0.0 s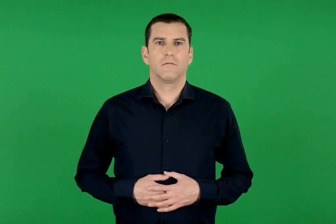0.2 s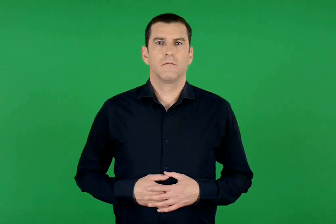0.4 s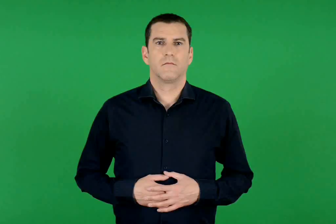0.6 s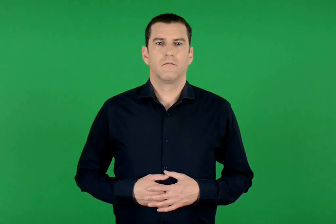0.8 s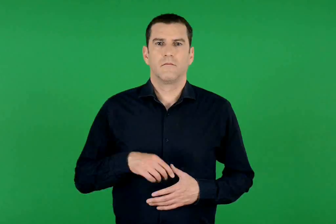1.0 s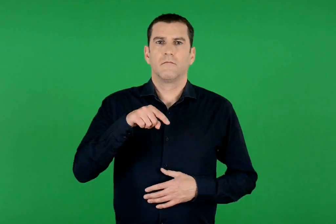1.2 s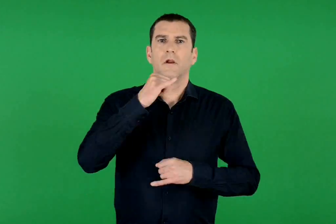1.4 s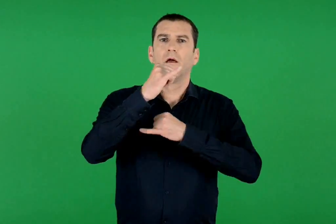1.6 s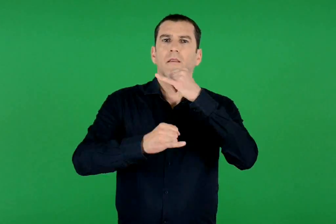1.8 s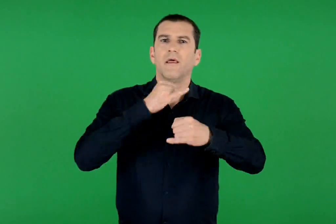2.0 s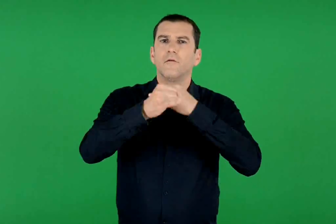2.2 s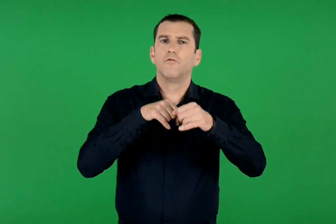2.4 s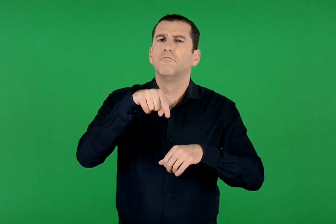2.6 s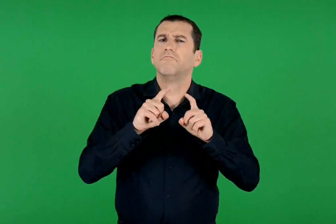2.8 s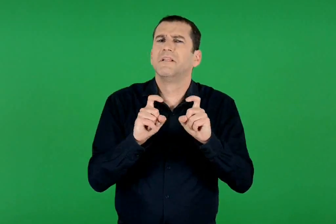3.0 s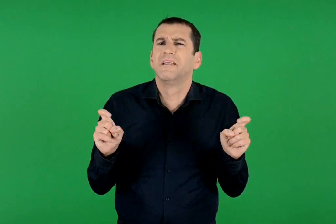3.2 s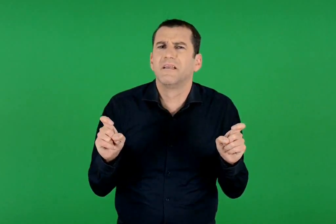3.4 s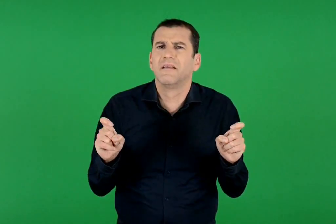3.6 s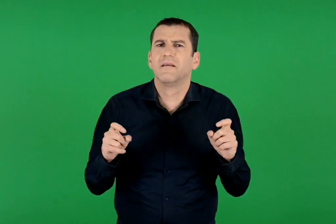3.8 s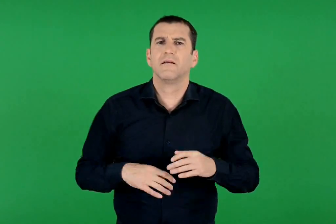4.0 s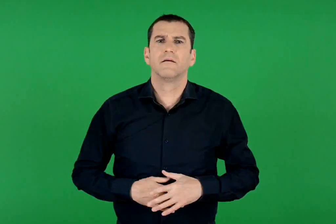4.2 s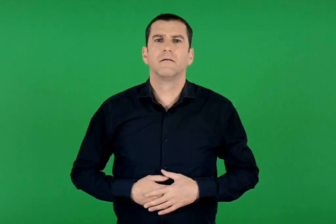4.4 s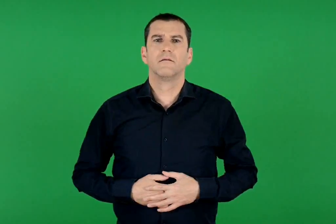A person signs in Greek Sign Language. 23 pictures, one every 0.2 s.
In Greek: τι είναι το διαδίκτυο ;
